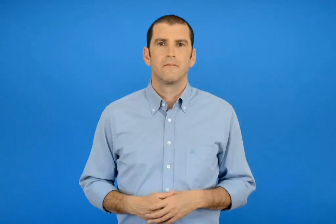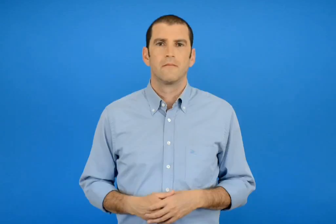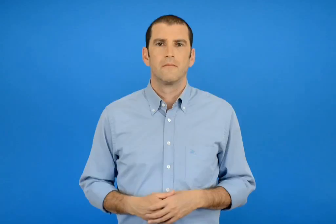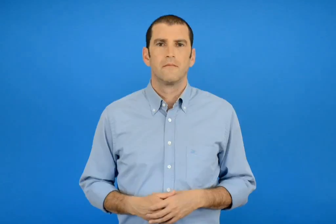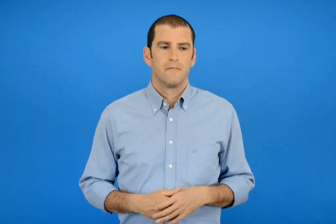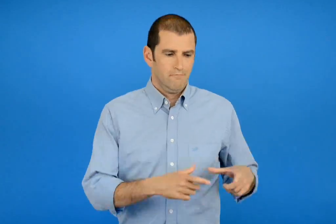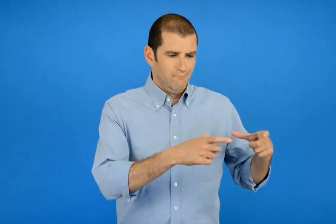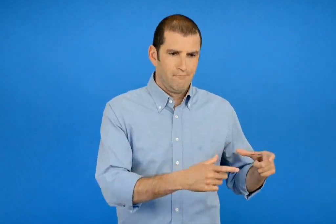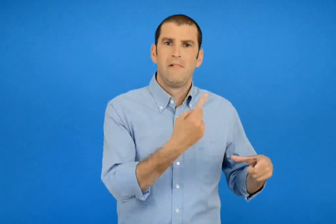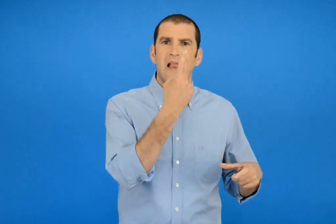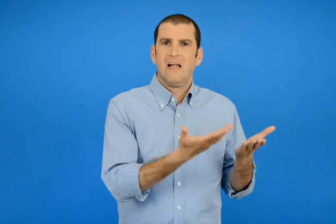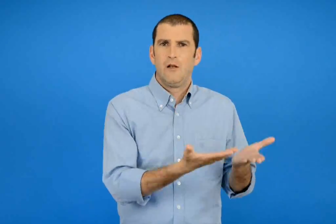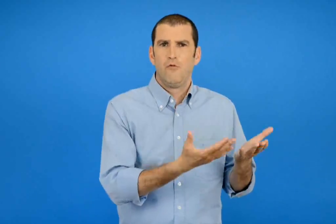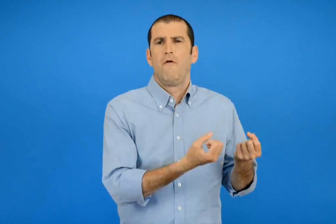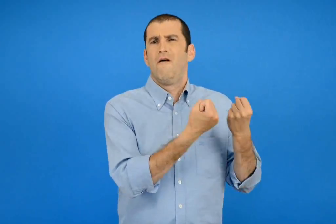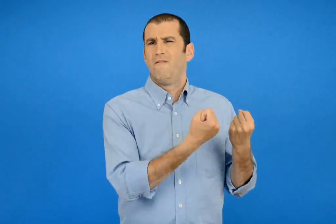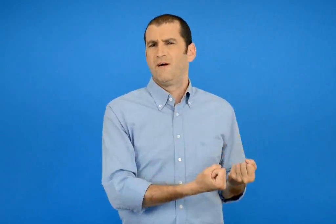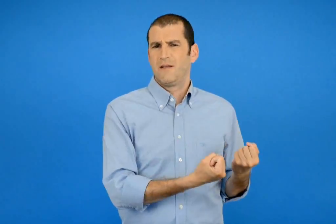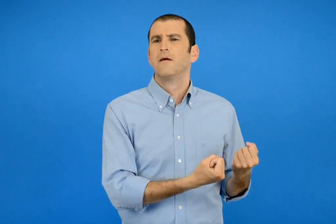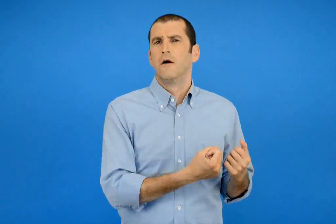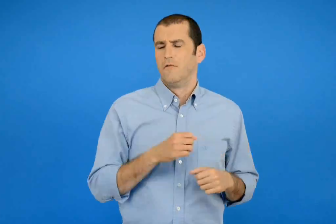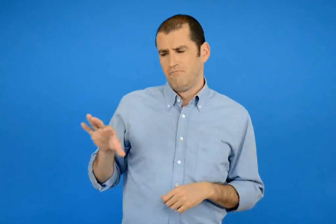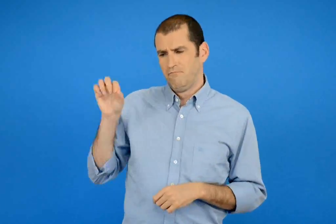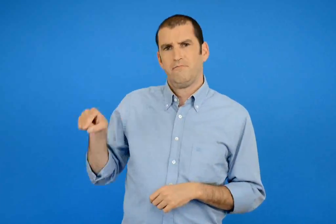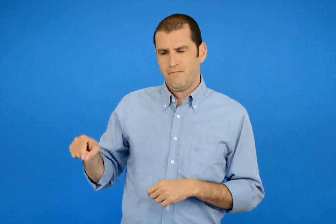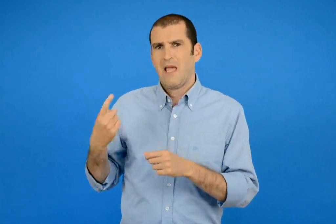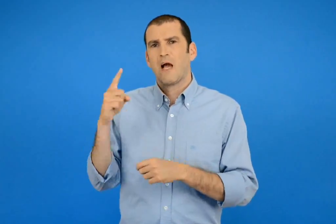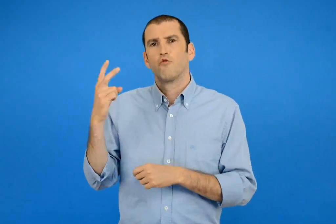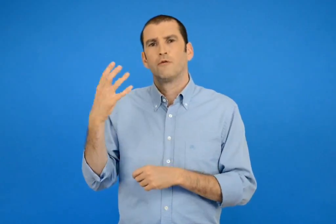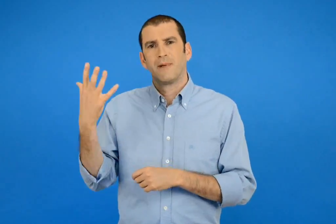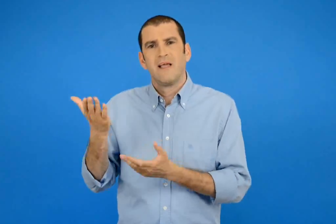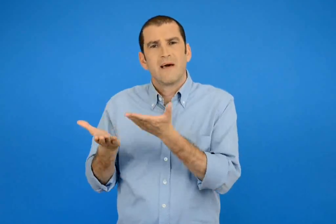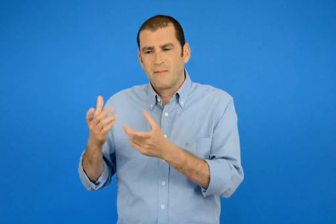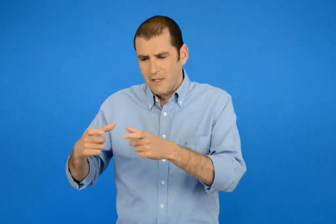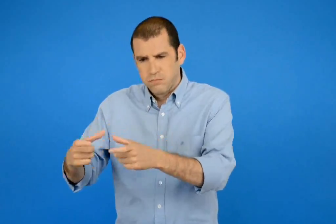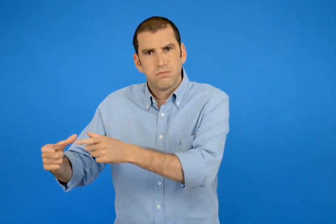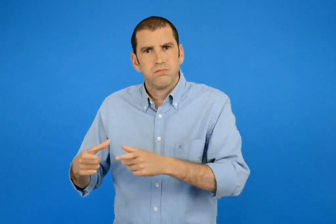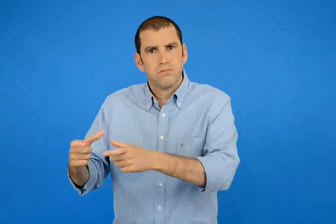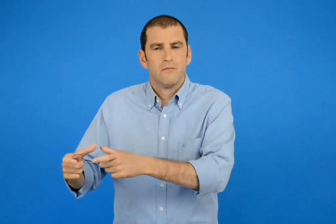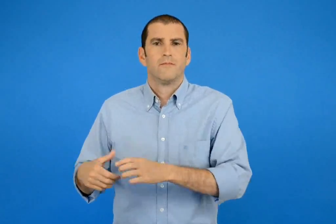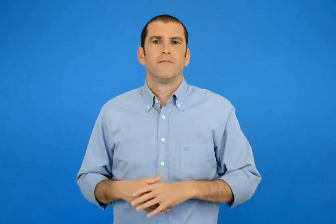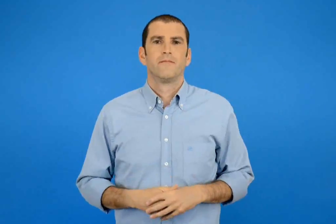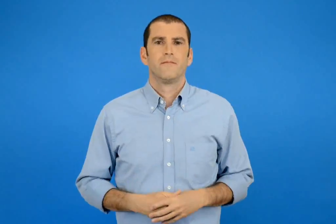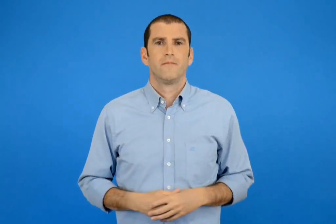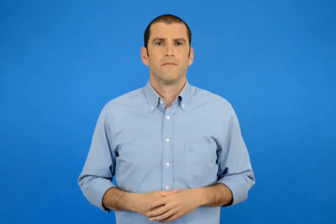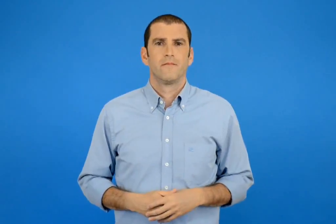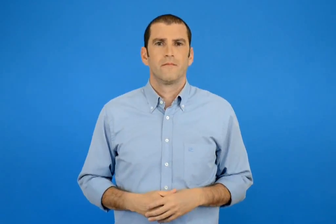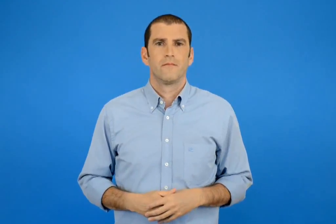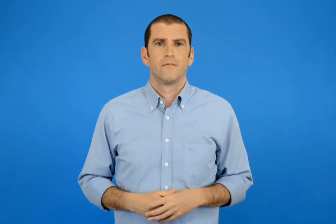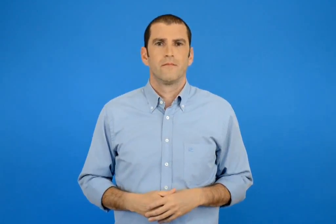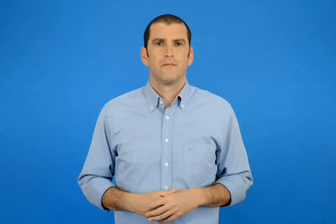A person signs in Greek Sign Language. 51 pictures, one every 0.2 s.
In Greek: το 1 κιλό είναι πολύ βαρύ θα διαλέξω μικρότερες συσκευασίες δηλαδή αυτές των 125 γραμμάριων
